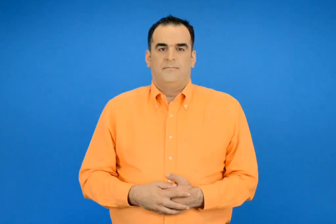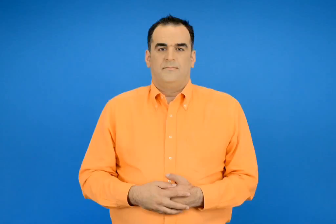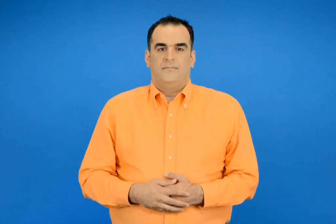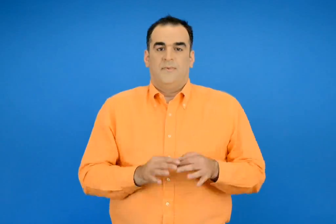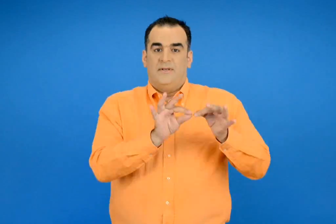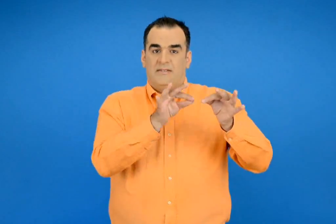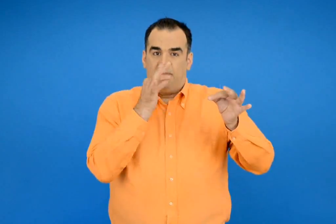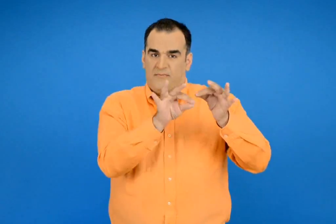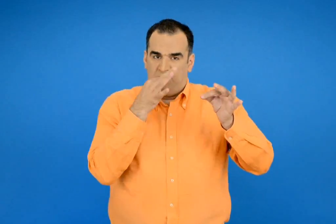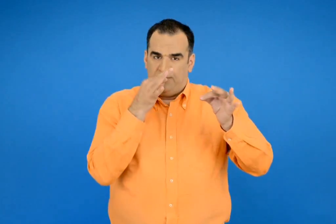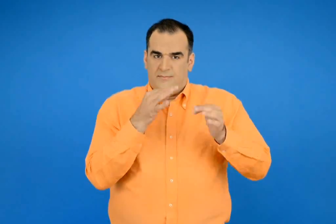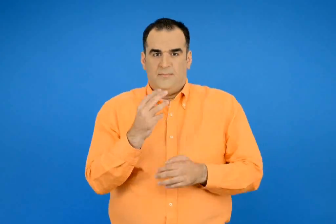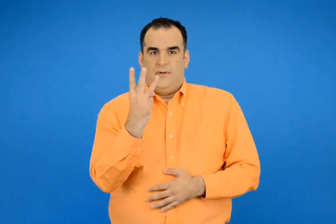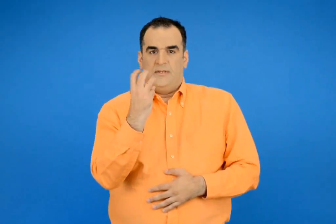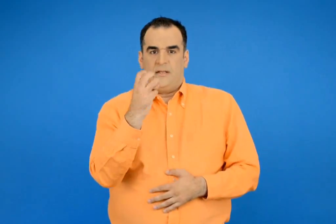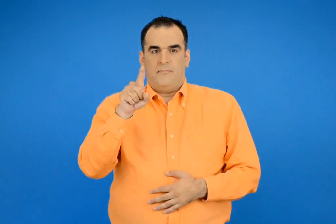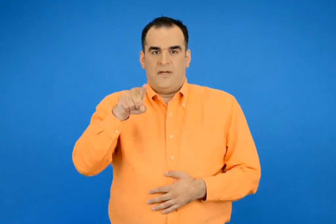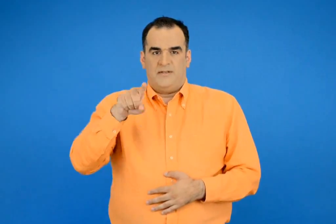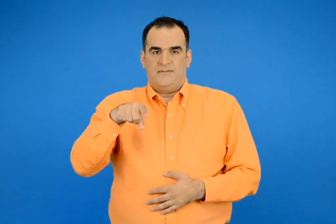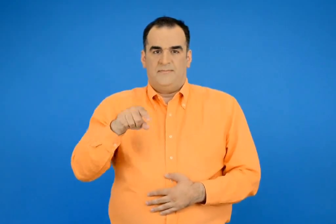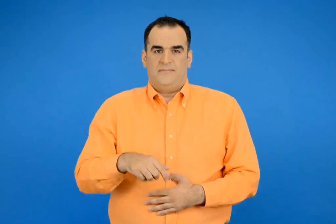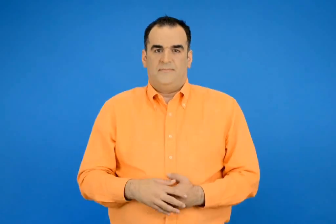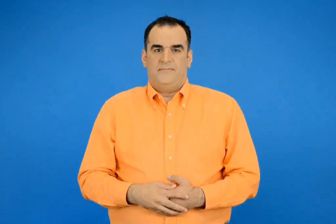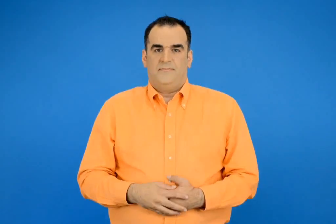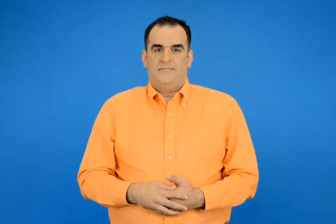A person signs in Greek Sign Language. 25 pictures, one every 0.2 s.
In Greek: σεπτέμβριος 30 ημέρες
